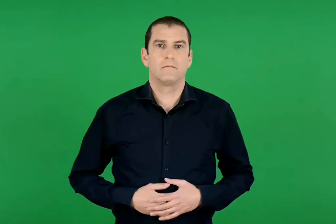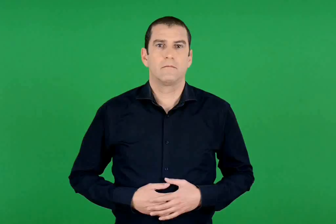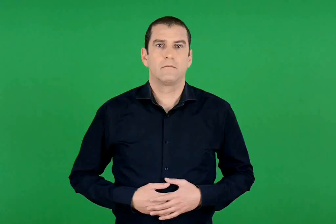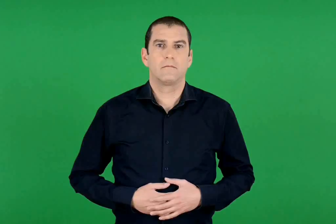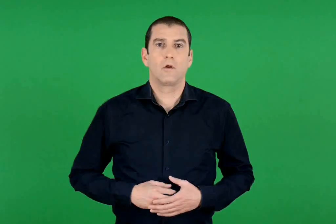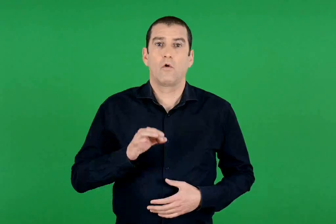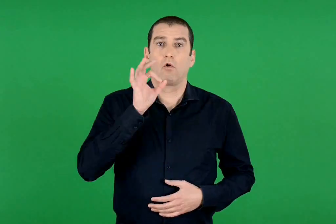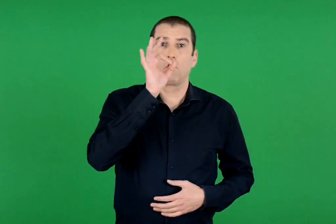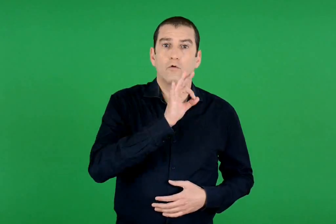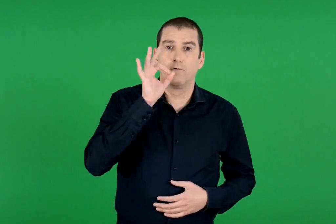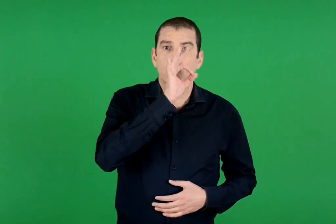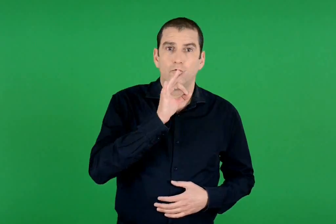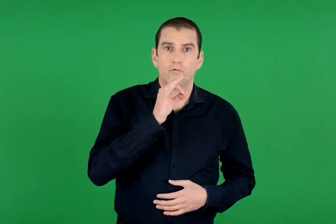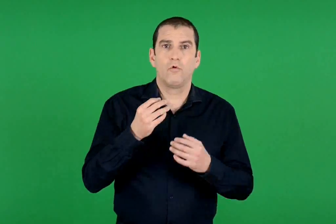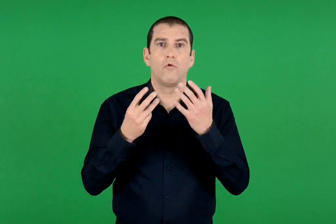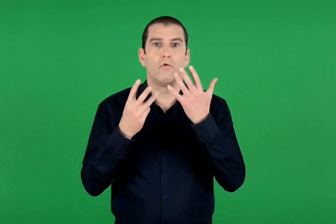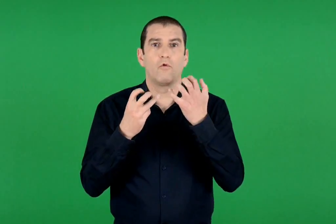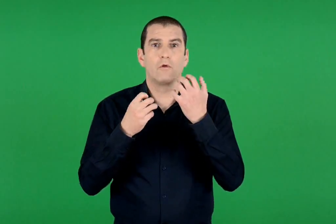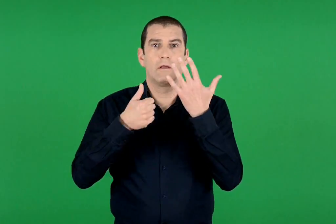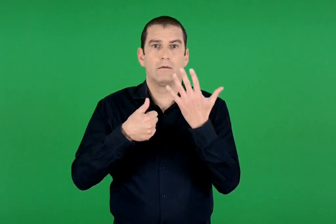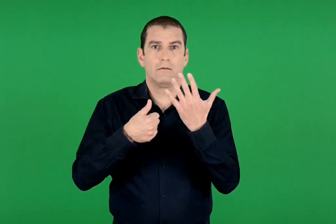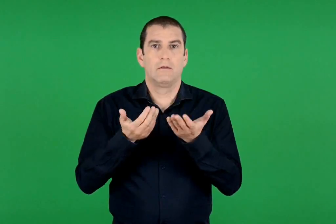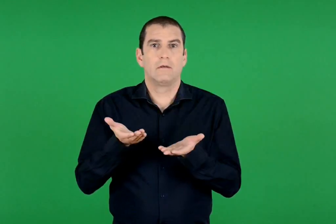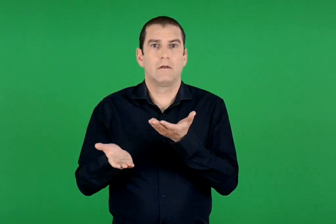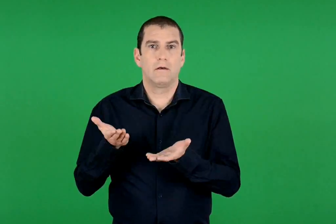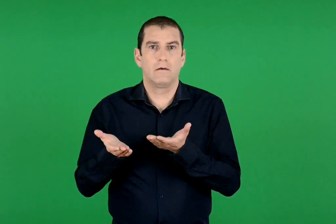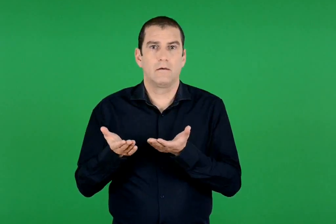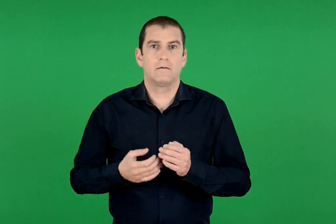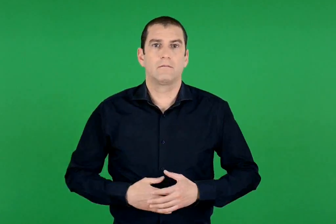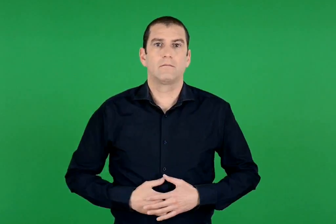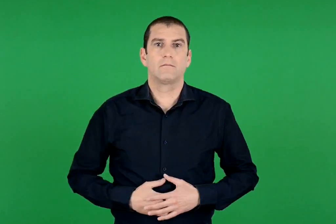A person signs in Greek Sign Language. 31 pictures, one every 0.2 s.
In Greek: οκτώβριος 86 κιλά
